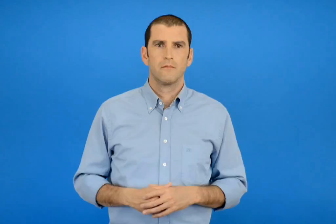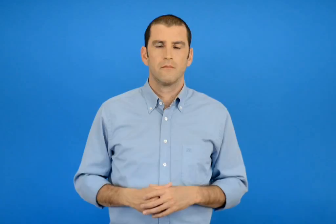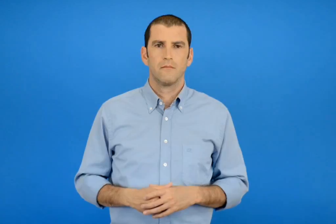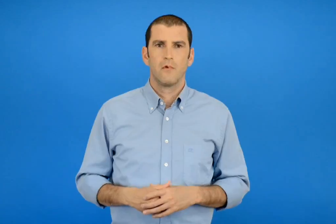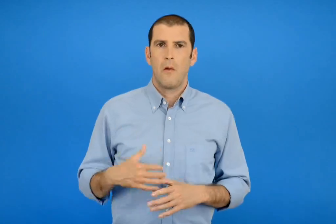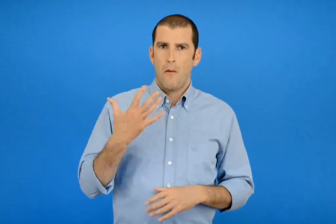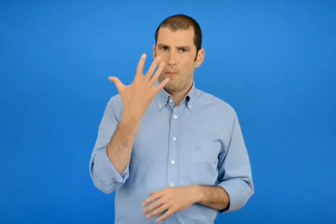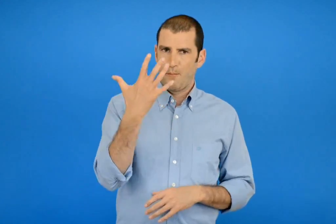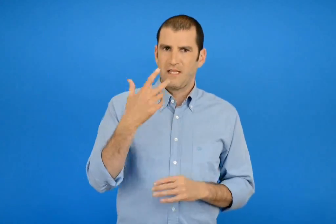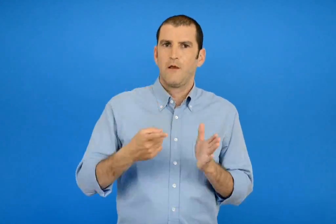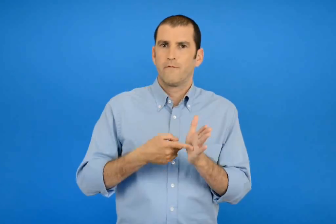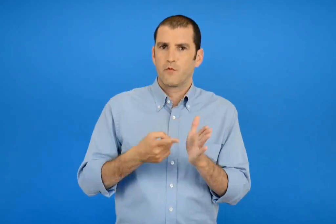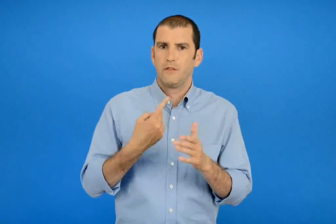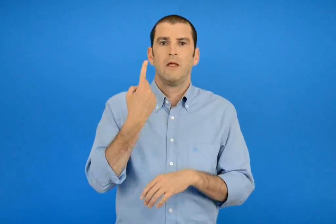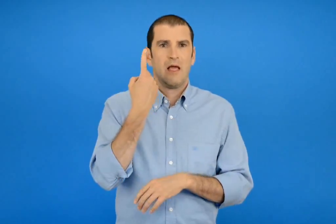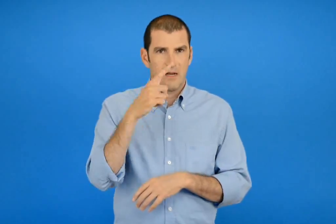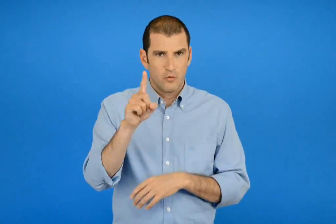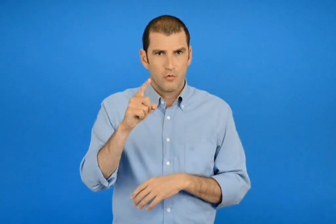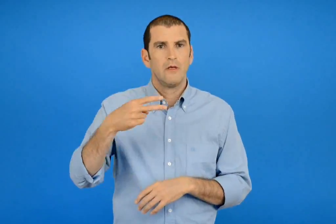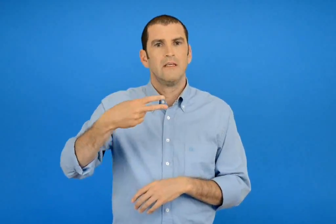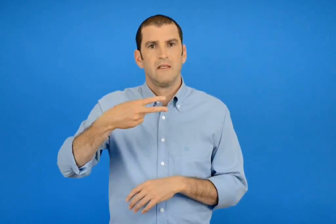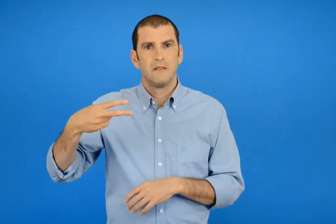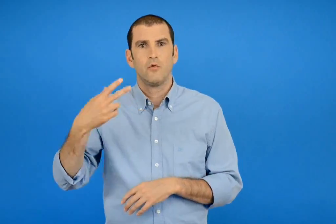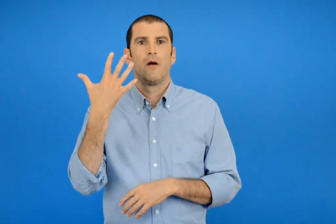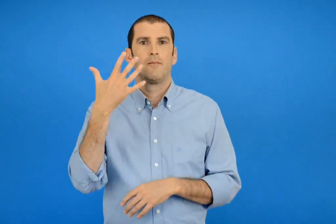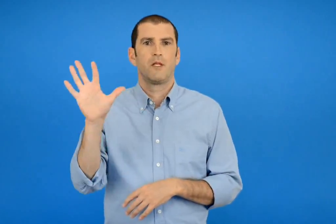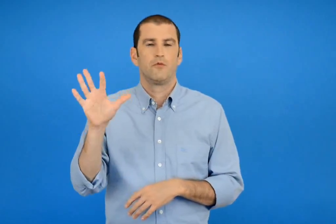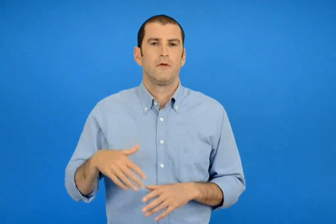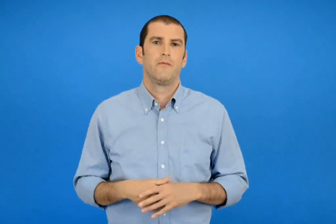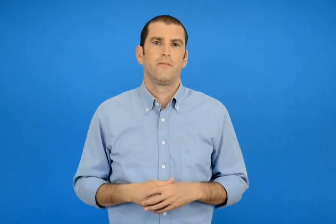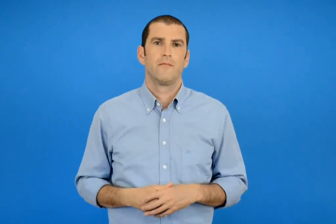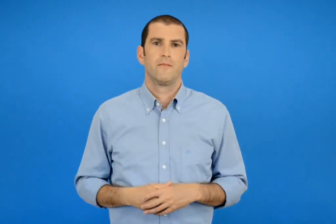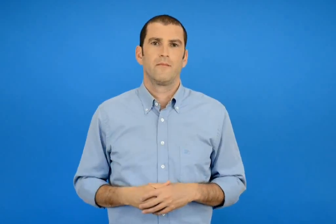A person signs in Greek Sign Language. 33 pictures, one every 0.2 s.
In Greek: 5 x 100 = 500
